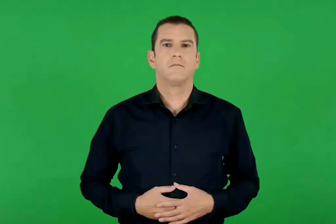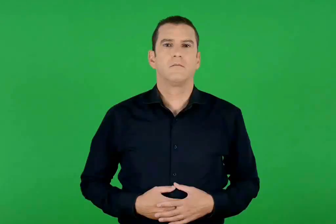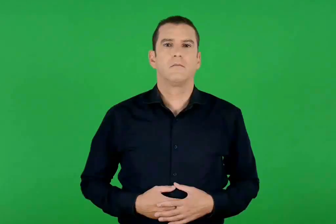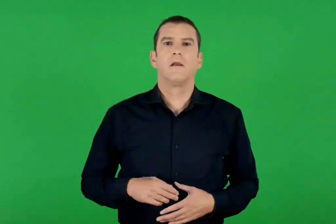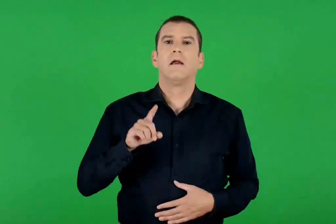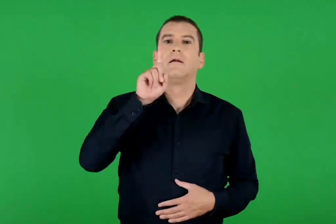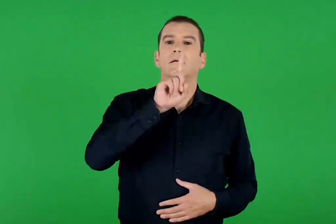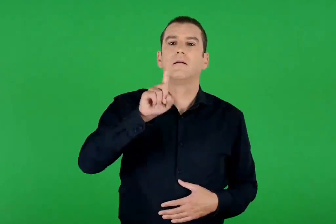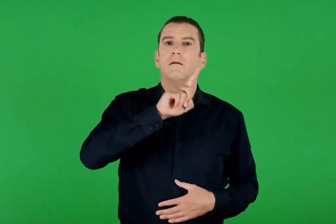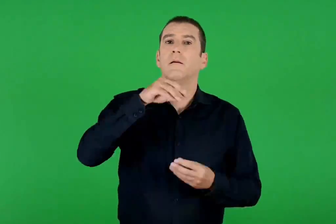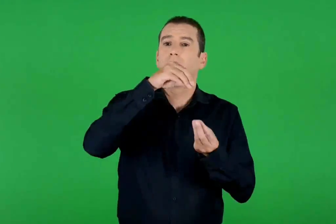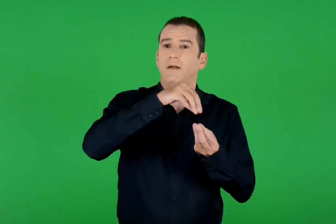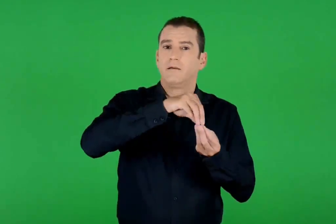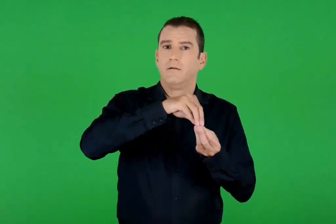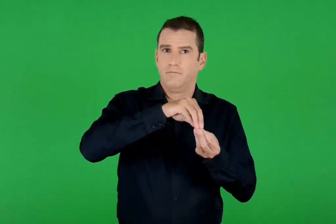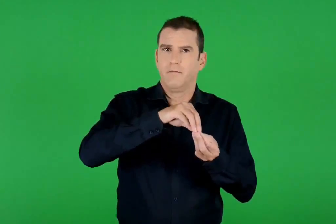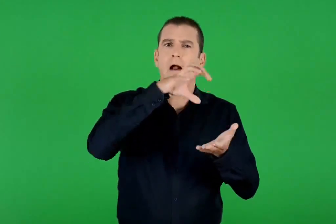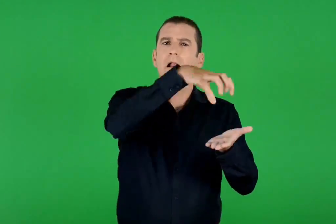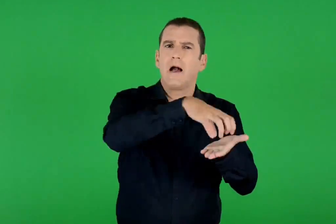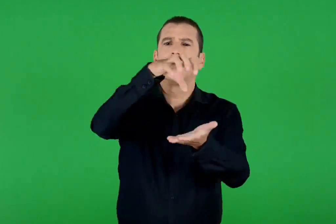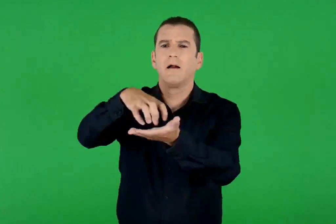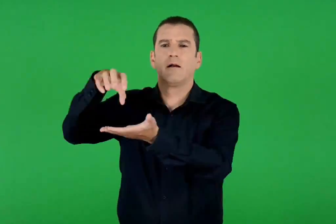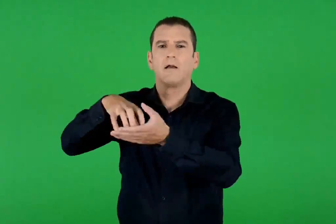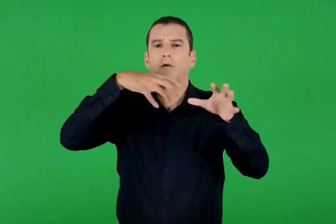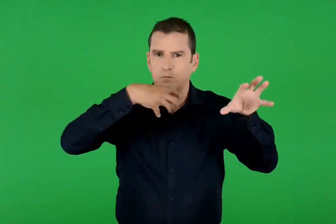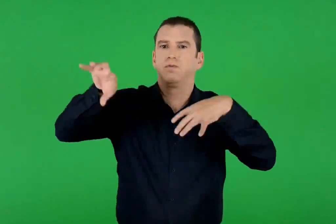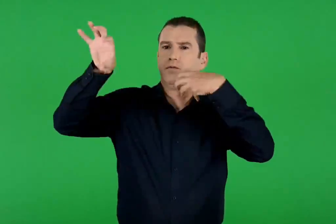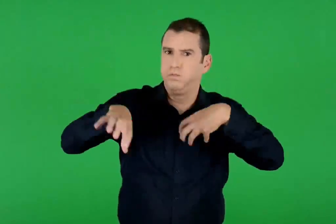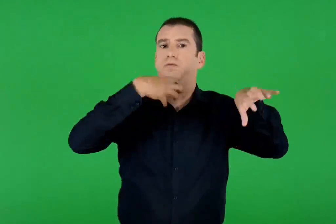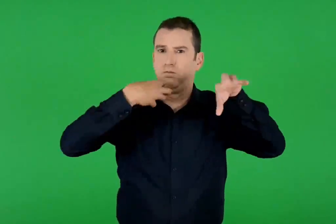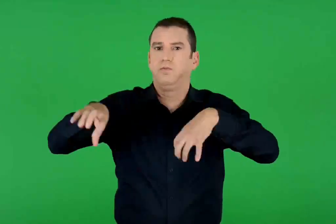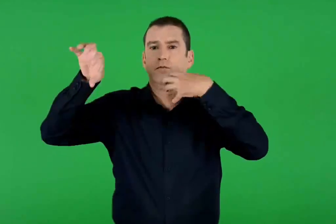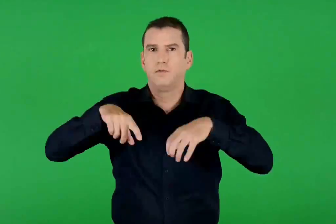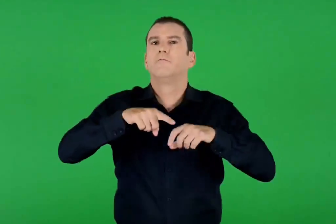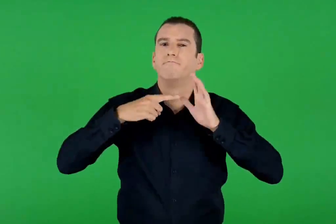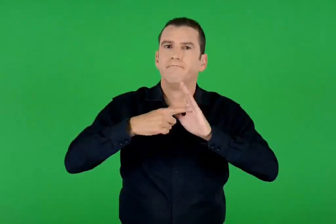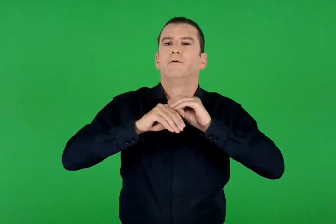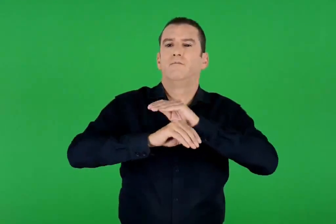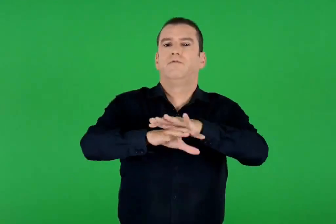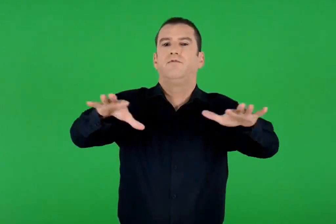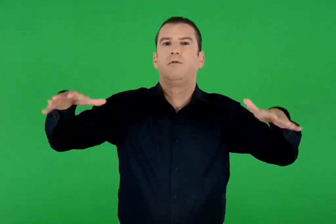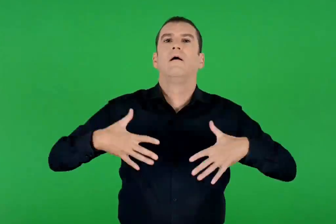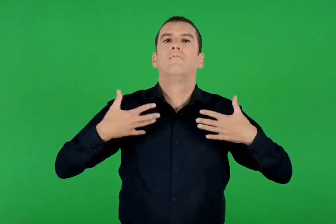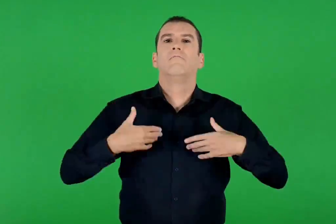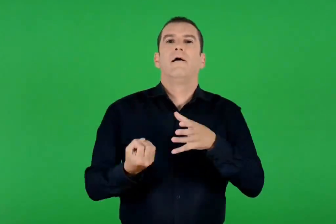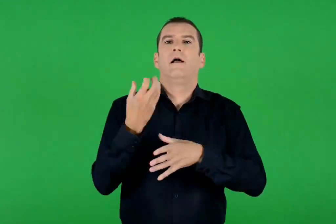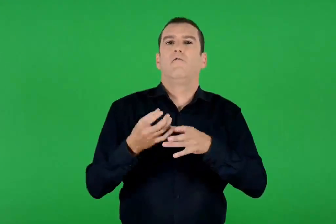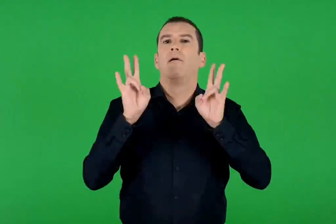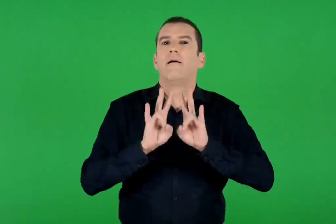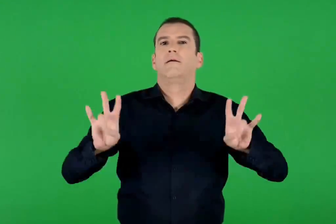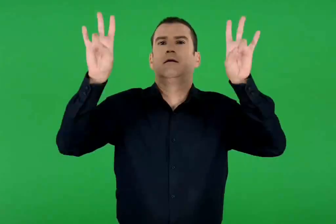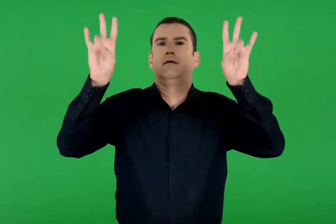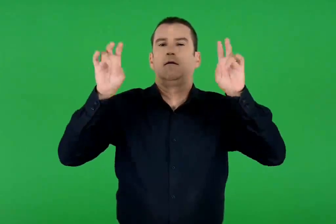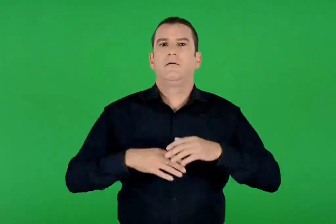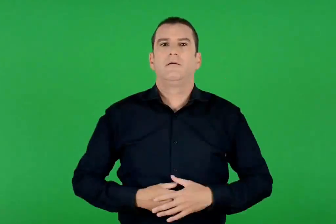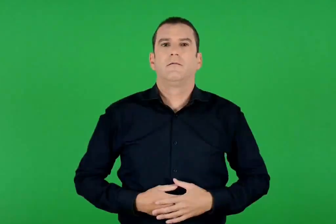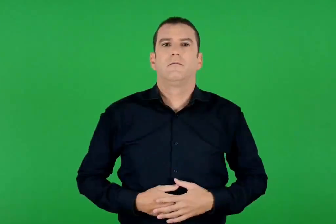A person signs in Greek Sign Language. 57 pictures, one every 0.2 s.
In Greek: την κυριακή του πάσχα οι καμπάνες των ναών χτυπάνε δυνατά ανακοινώνοντας τα χαρμόσυνα νέα της ανάστασης
